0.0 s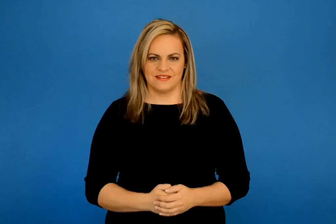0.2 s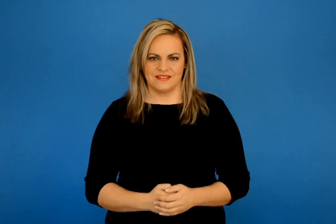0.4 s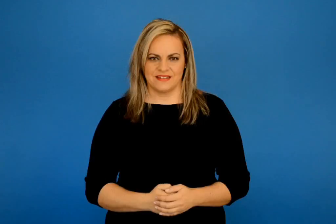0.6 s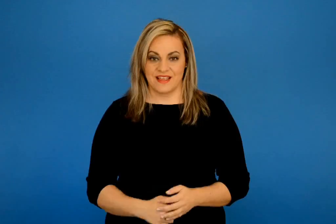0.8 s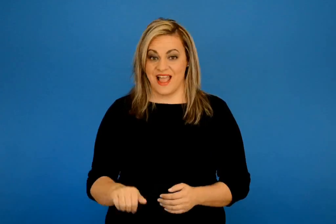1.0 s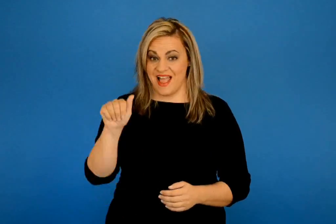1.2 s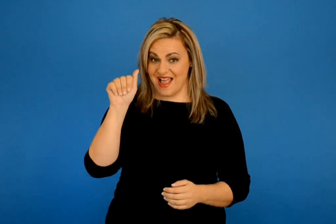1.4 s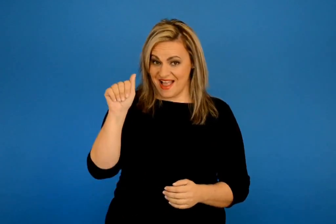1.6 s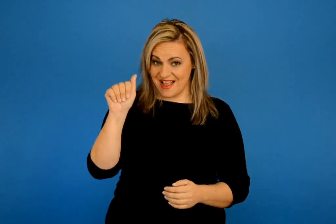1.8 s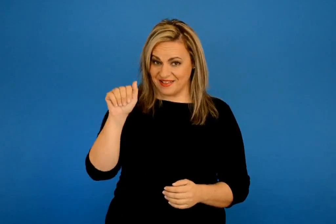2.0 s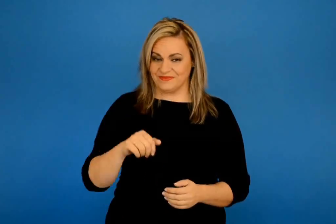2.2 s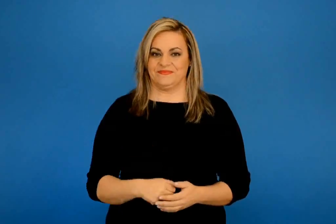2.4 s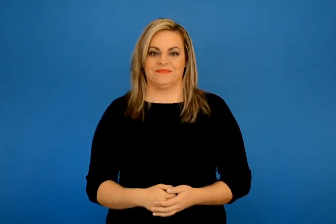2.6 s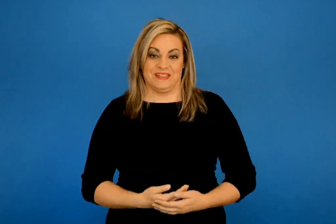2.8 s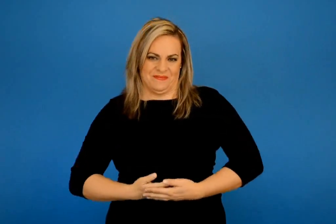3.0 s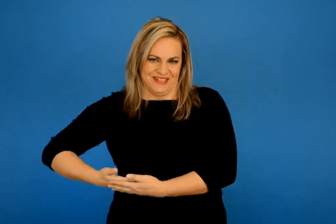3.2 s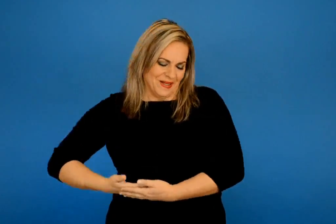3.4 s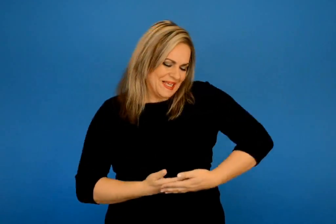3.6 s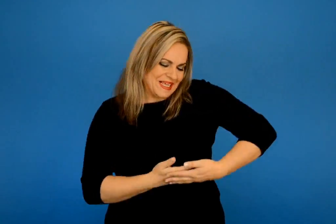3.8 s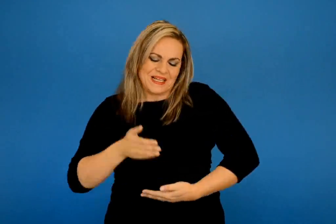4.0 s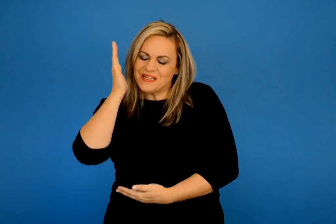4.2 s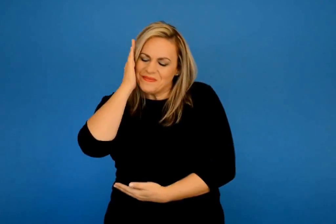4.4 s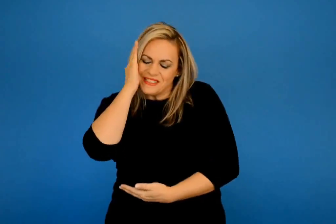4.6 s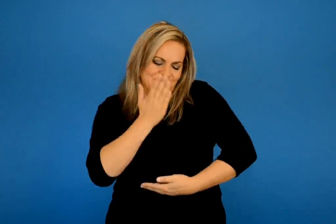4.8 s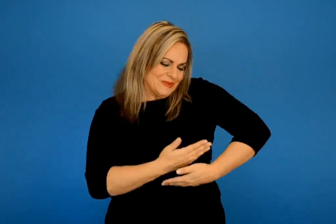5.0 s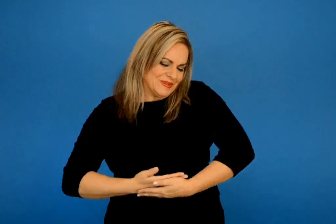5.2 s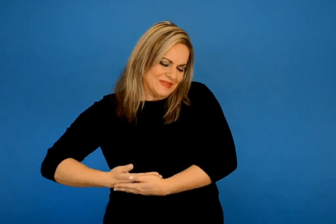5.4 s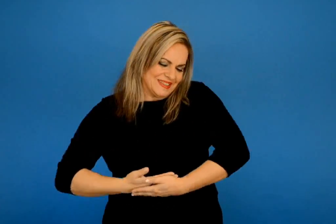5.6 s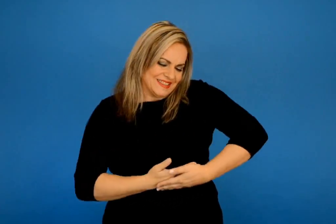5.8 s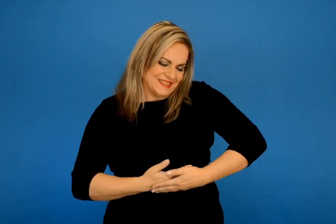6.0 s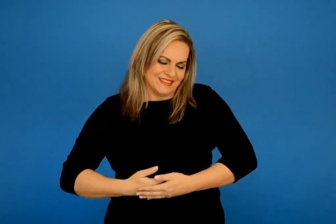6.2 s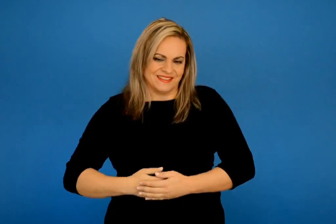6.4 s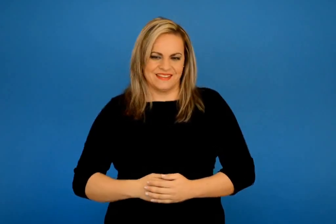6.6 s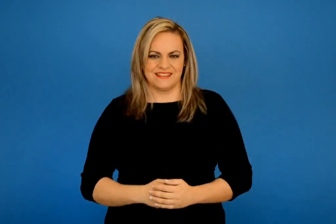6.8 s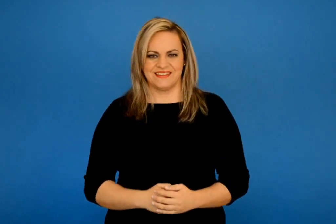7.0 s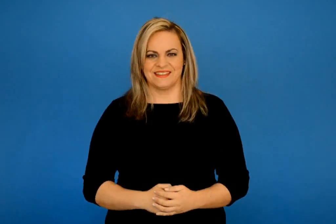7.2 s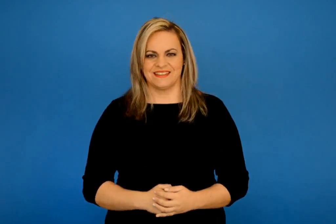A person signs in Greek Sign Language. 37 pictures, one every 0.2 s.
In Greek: α κοιμήσου εσύ μικράκι μου
